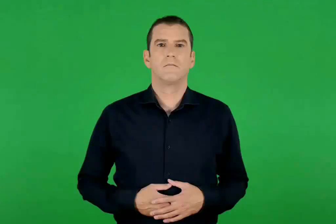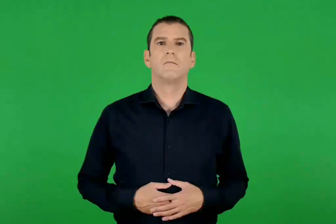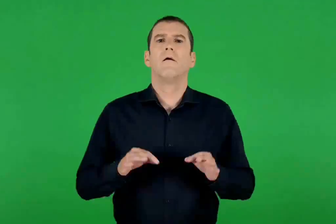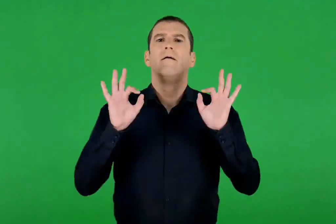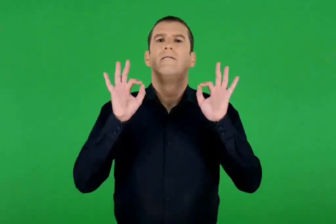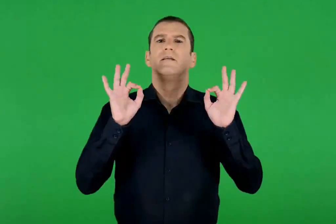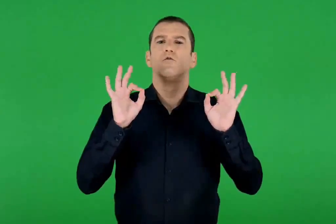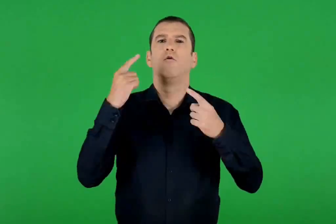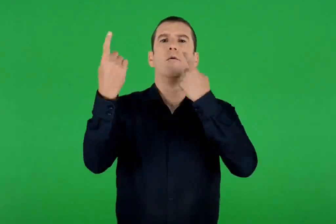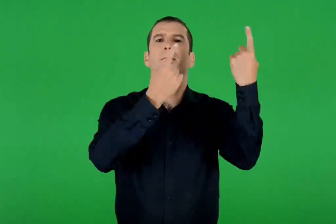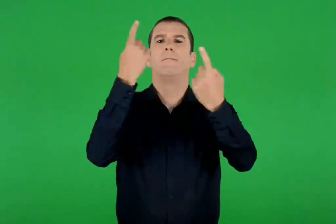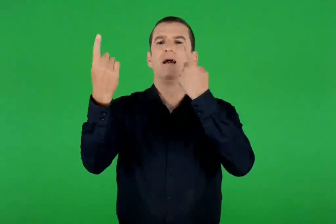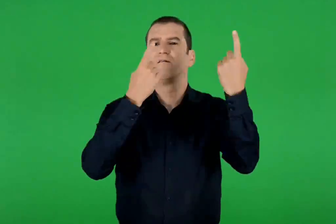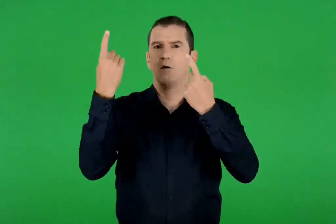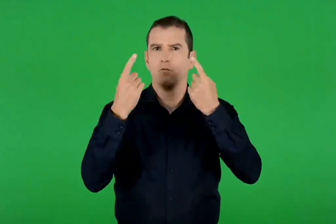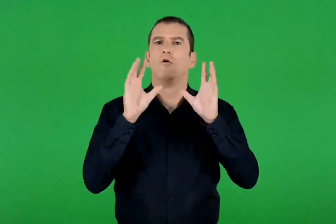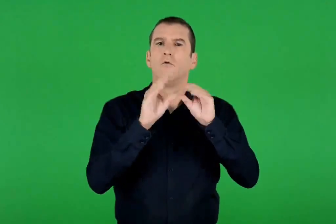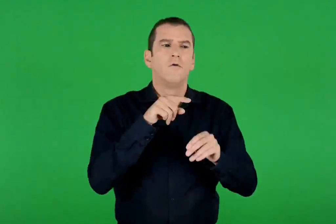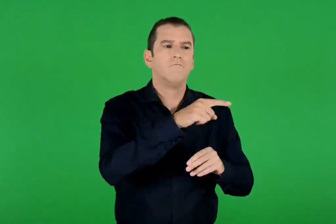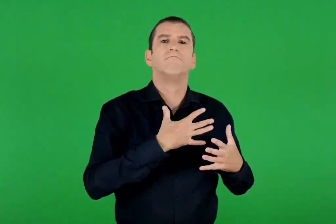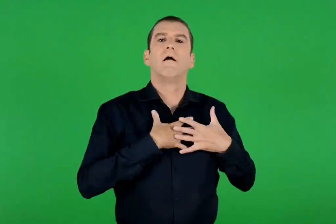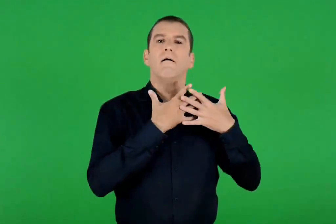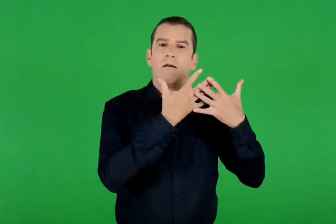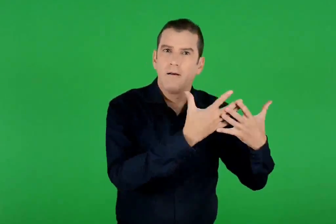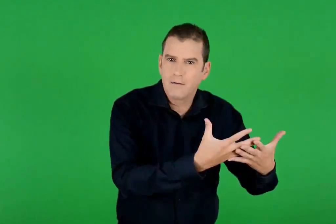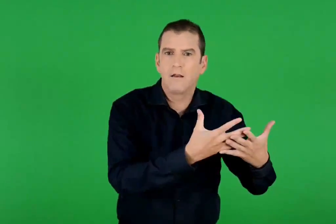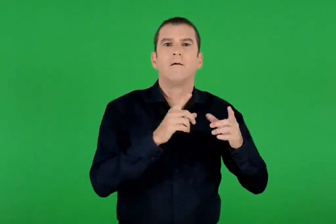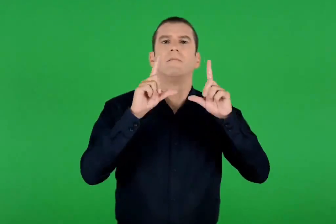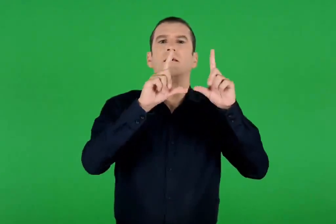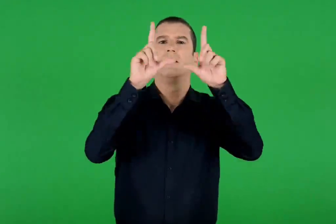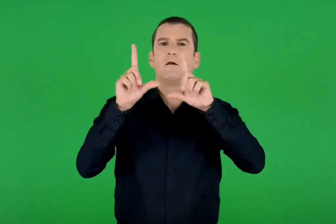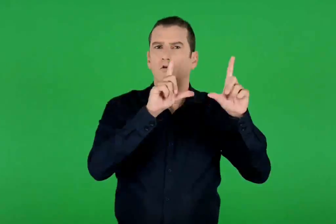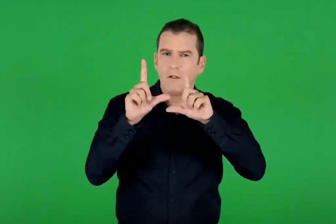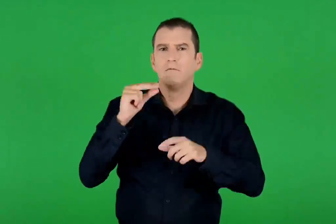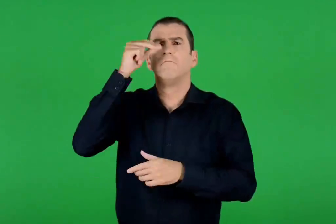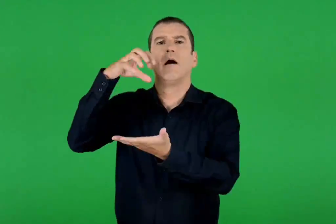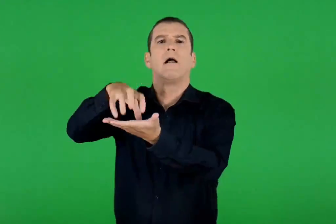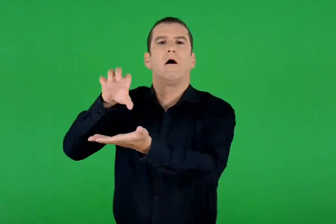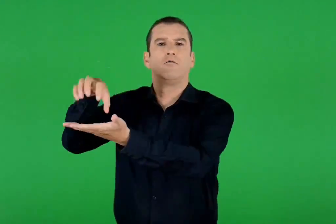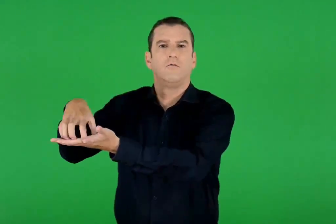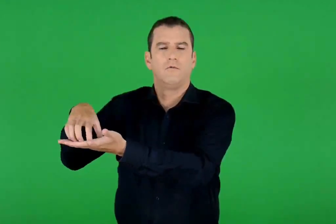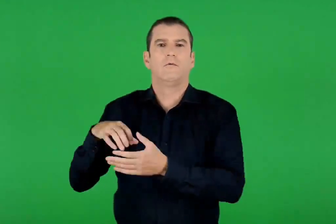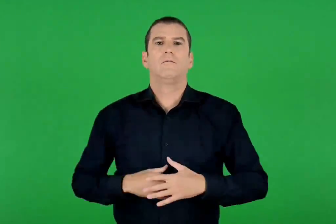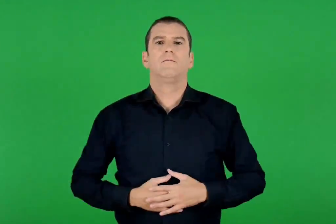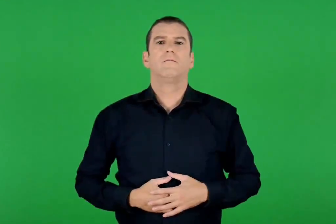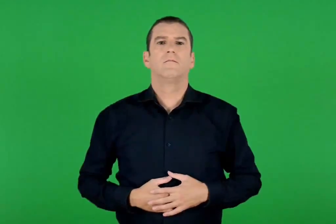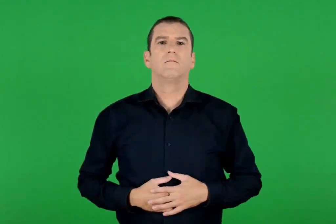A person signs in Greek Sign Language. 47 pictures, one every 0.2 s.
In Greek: το φυσικό περιβάλλον στη λατρεία , στις εικόνες , στους ναούς
